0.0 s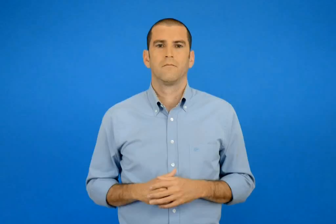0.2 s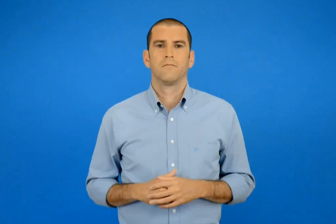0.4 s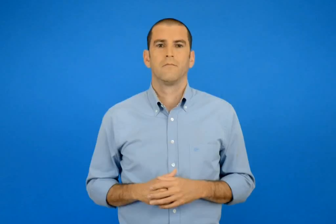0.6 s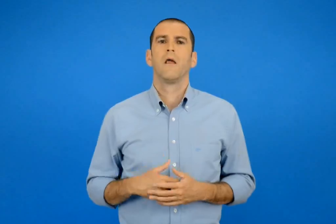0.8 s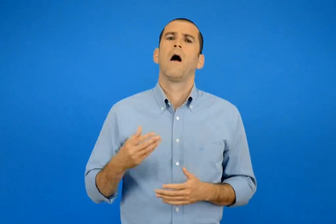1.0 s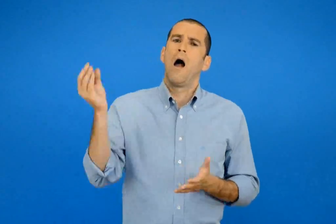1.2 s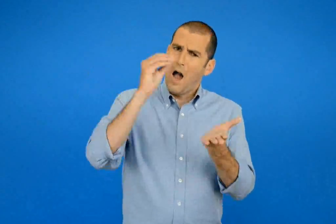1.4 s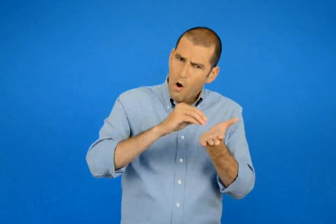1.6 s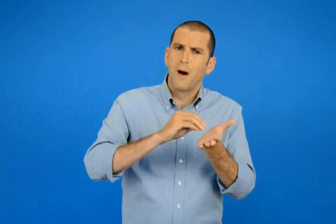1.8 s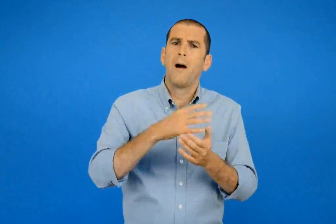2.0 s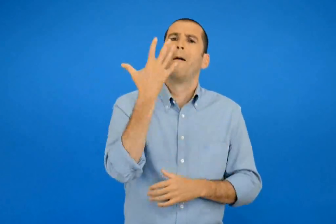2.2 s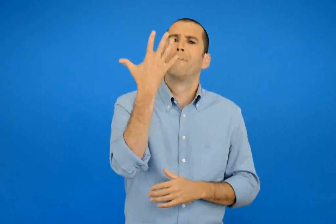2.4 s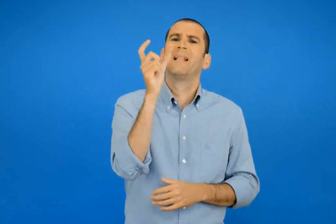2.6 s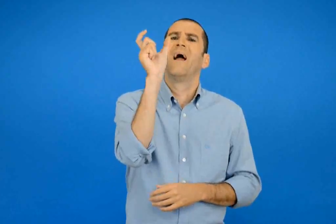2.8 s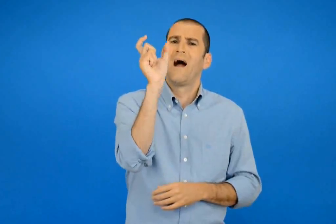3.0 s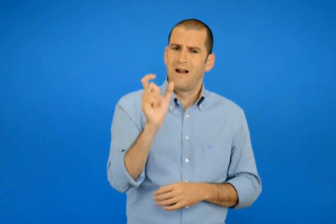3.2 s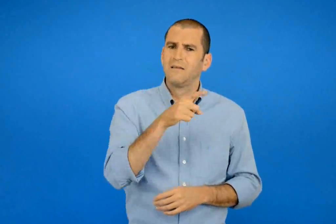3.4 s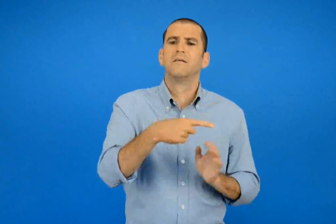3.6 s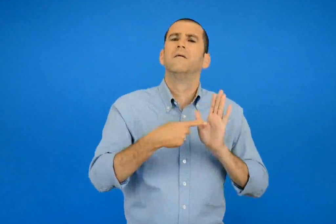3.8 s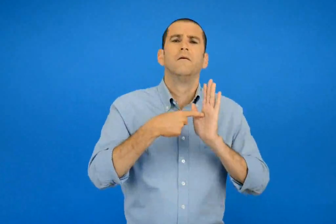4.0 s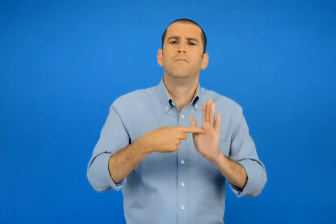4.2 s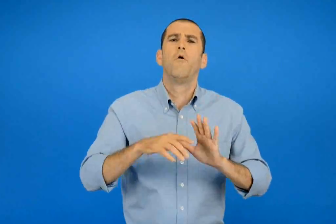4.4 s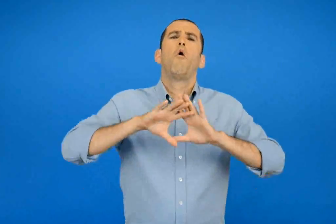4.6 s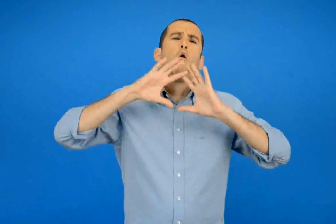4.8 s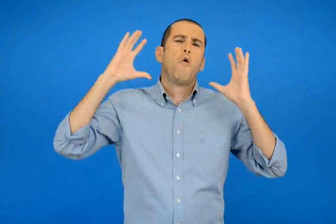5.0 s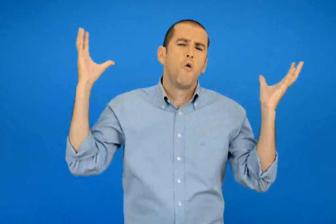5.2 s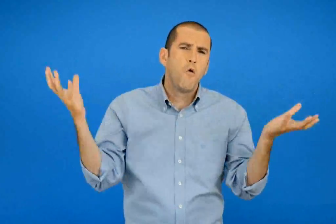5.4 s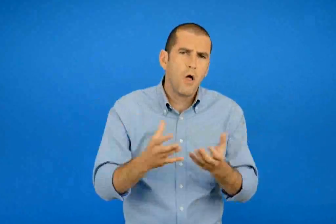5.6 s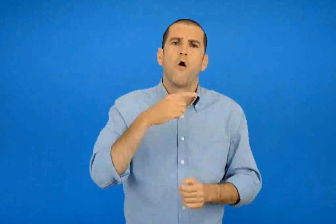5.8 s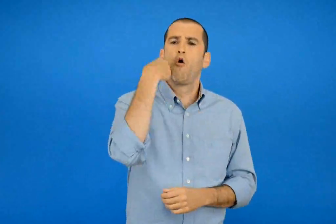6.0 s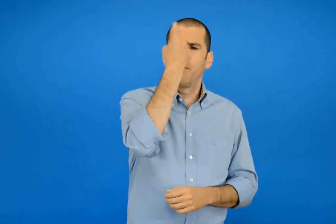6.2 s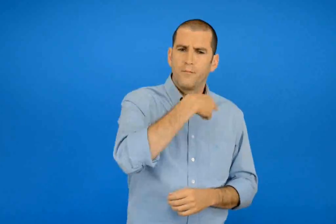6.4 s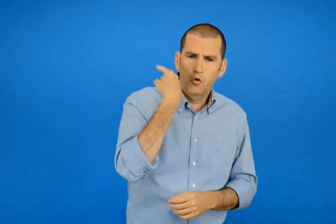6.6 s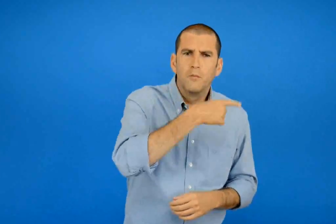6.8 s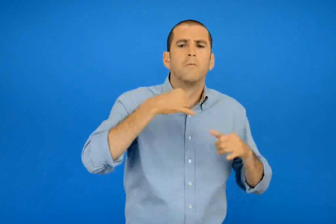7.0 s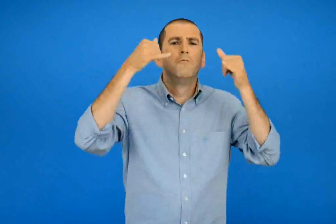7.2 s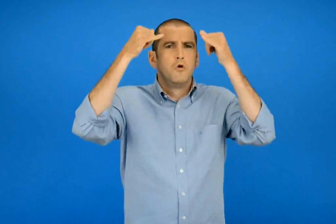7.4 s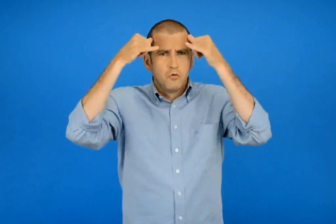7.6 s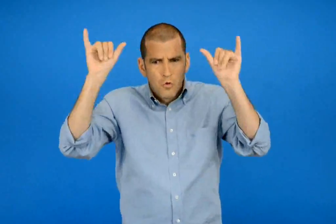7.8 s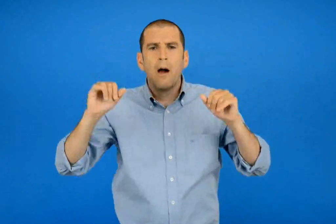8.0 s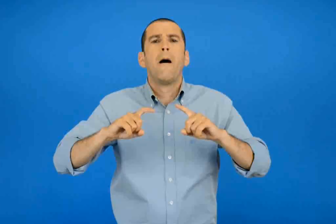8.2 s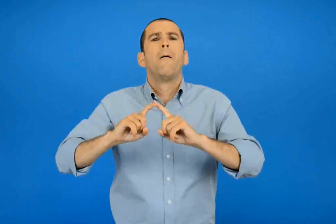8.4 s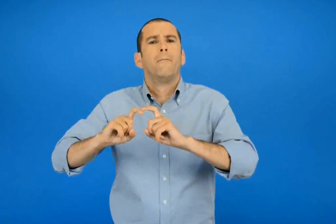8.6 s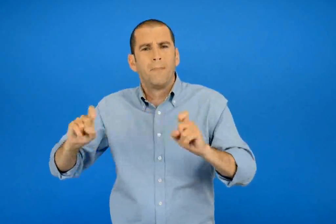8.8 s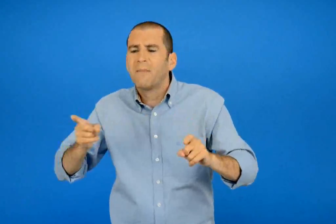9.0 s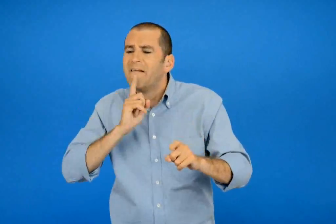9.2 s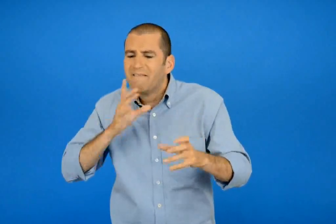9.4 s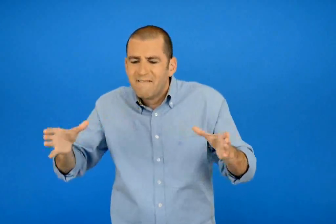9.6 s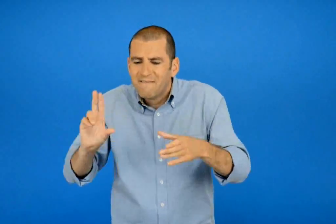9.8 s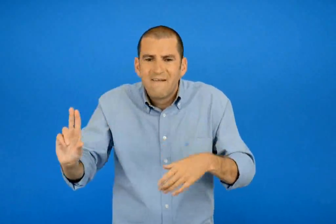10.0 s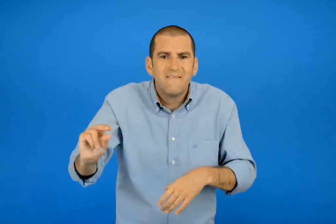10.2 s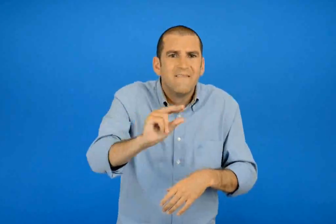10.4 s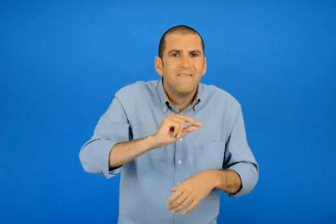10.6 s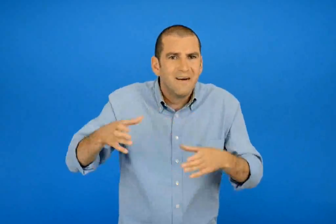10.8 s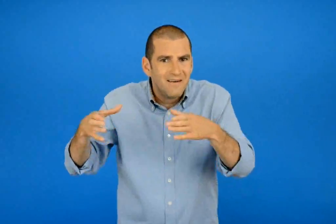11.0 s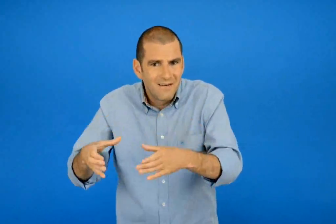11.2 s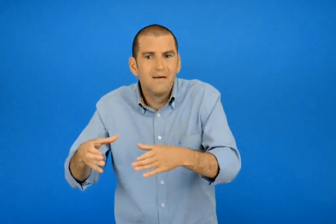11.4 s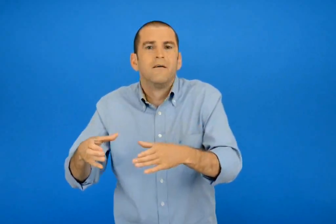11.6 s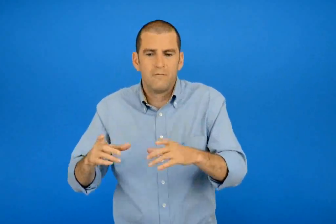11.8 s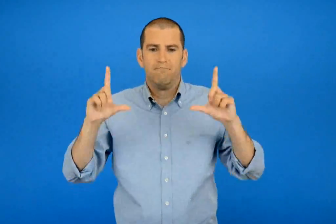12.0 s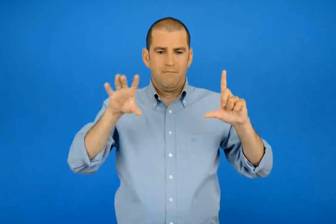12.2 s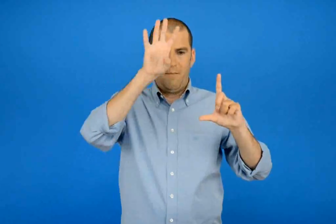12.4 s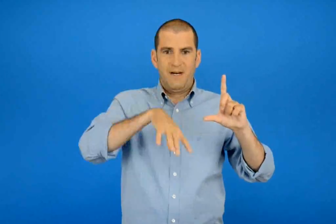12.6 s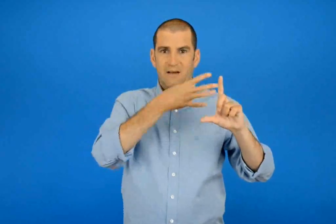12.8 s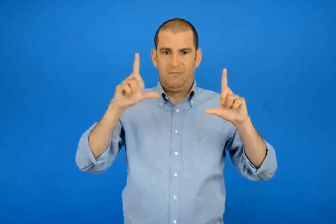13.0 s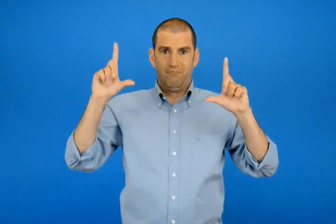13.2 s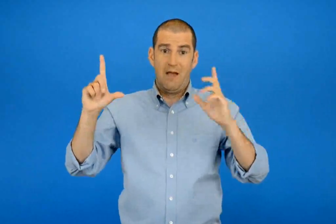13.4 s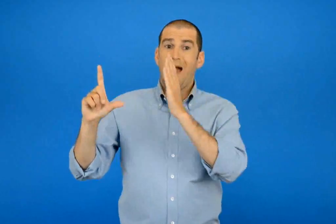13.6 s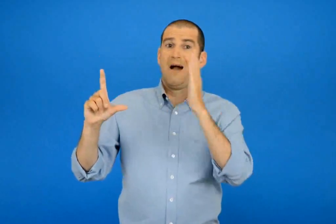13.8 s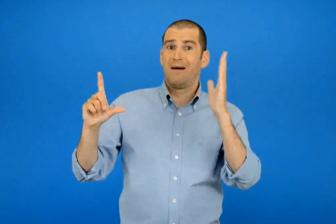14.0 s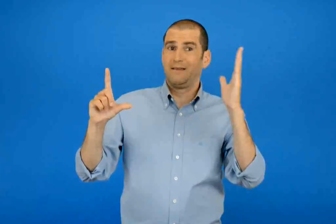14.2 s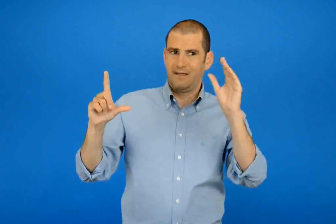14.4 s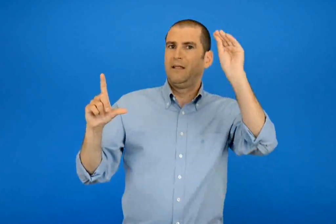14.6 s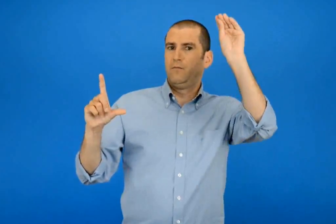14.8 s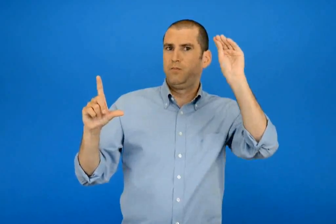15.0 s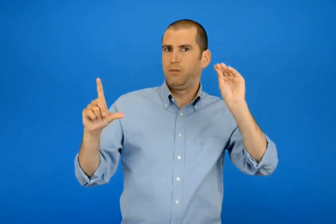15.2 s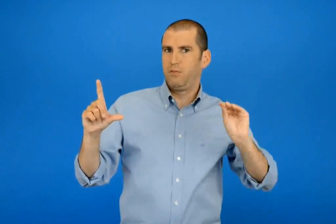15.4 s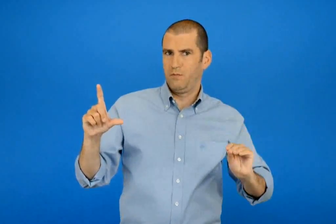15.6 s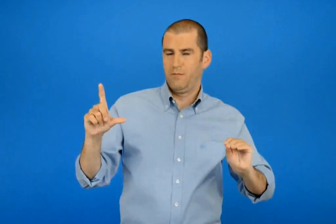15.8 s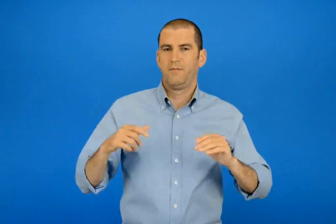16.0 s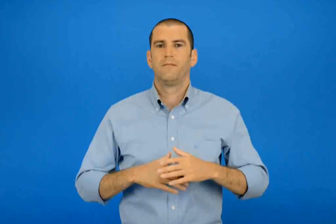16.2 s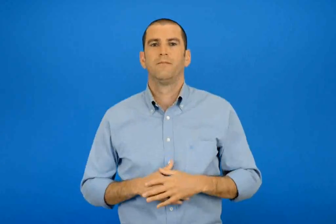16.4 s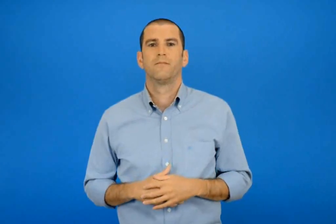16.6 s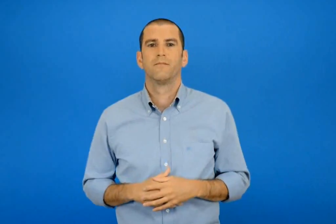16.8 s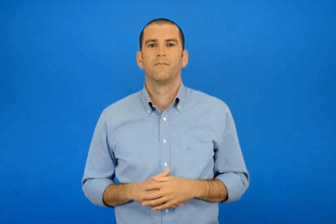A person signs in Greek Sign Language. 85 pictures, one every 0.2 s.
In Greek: και βαλέ στην αριστερή στήλη άλλες πέντε λέξεις που φανερώνουν όλα τα πρόσωπα ζώα η πράγματα του ιδίου είδους
